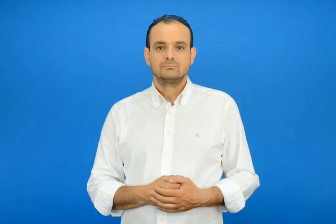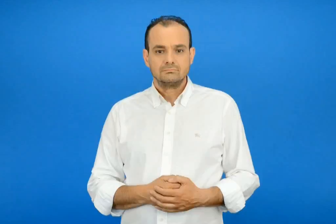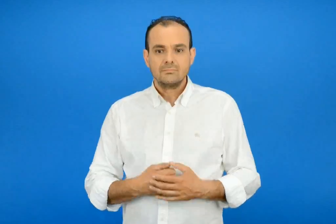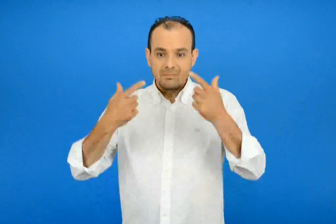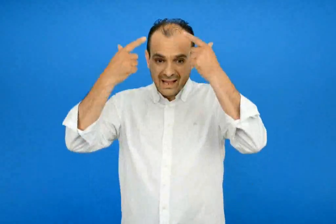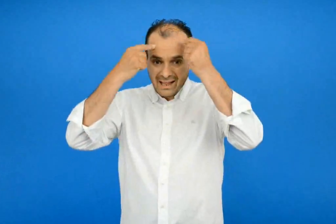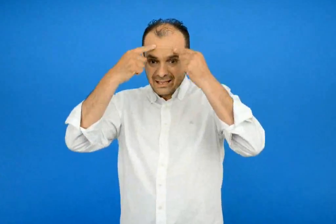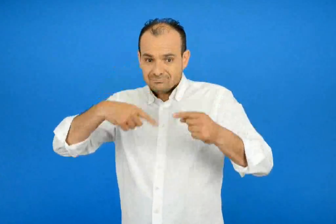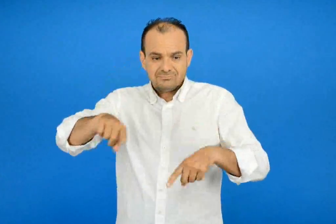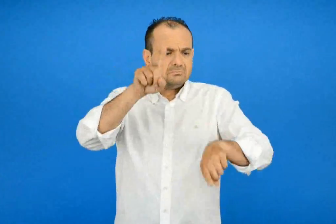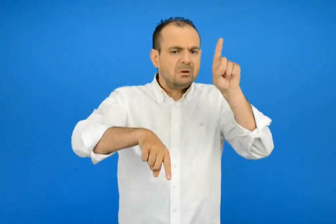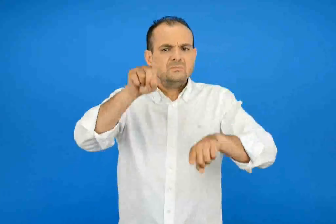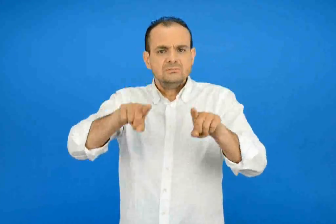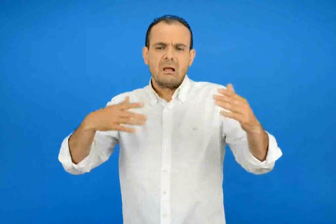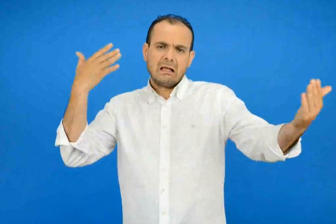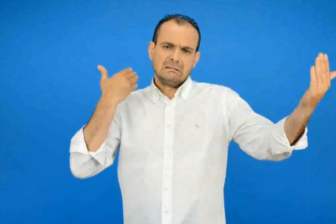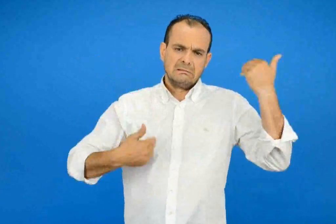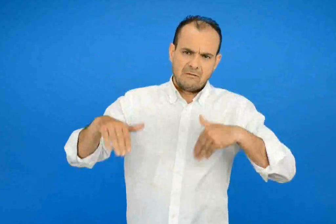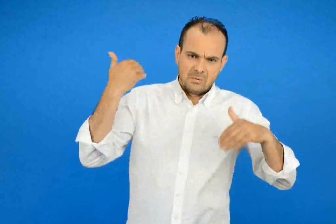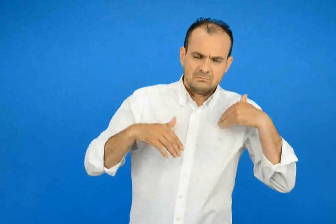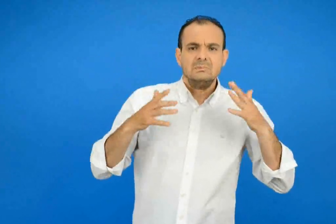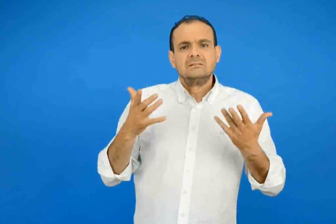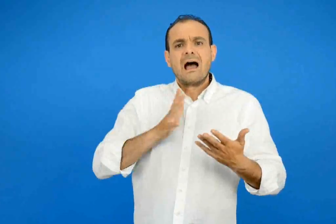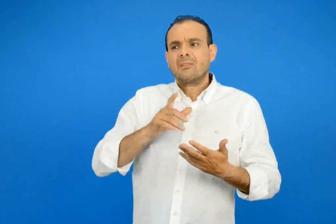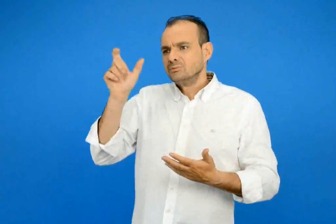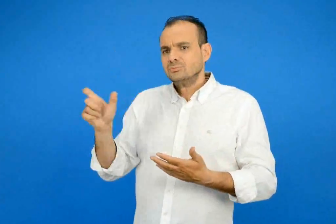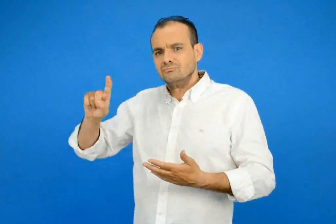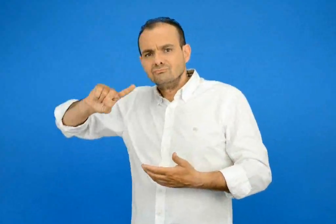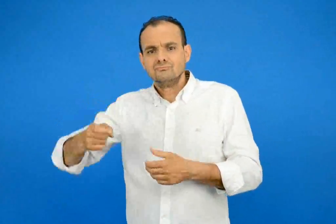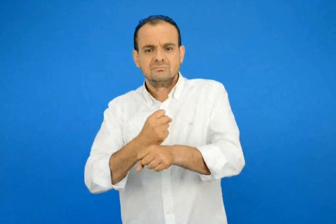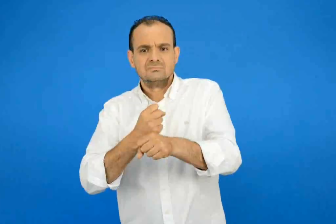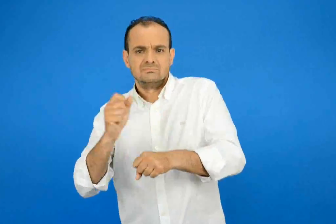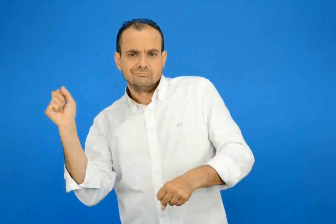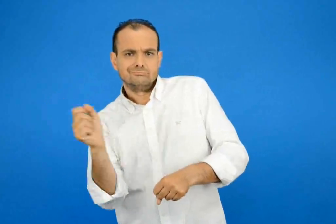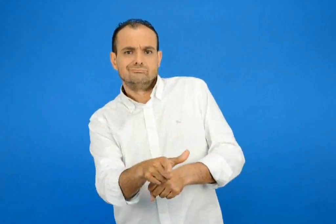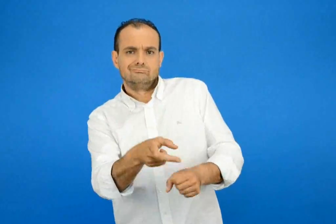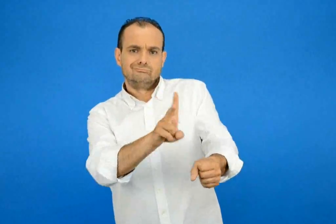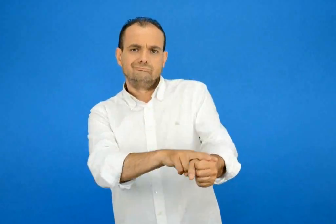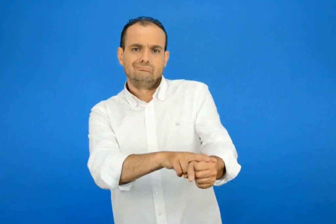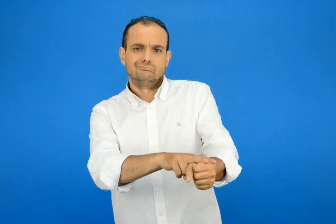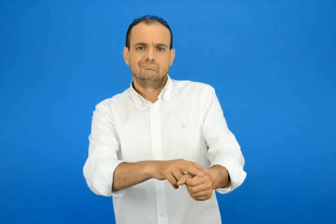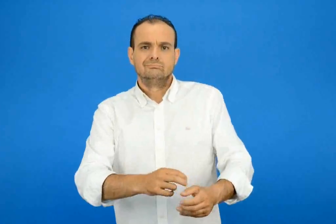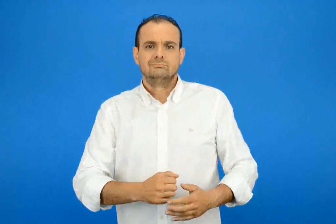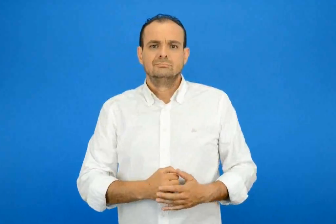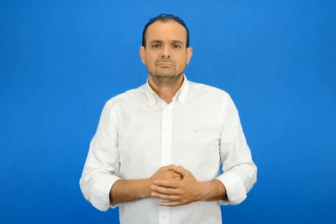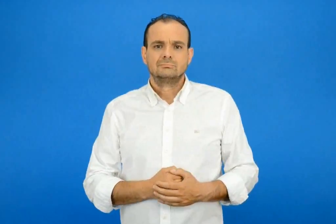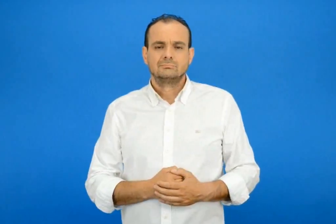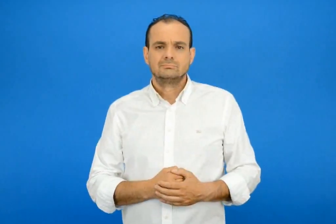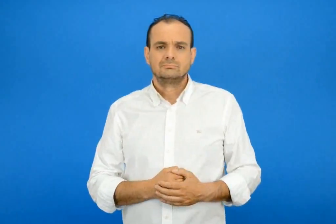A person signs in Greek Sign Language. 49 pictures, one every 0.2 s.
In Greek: μερικές φορές οι λύκοι τραυματίζονται η δηλητηριάζονται από τους ανθρώπους
